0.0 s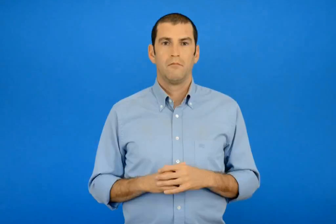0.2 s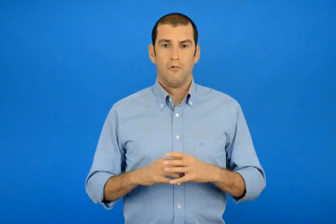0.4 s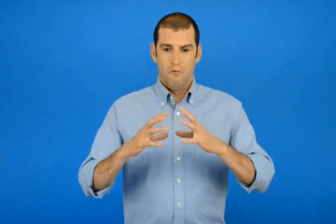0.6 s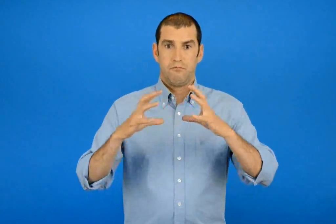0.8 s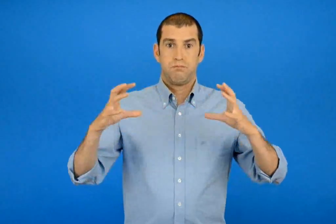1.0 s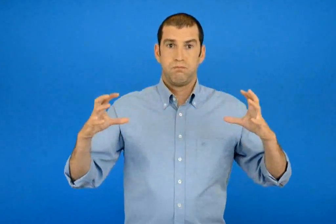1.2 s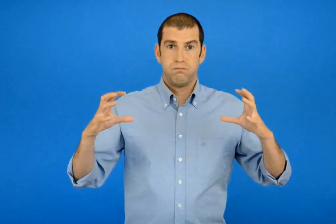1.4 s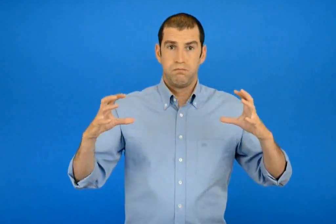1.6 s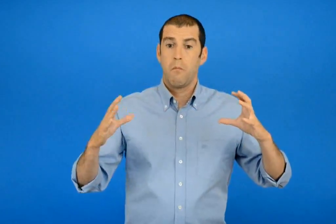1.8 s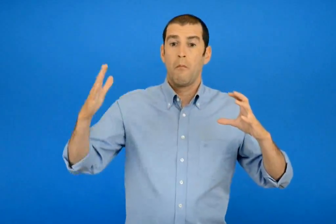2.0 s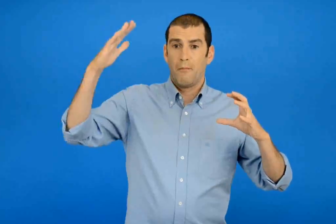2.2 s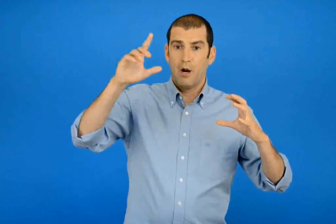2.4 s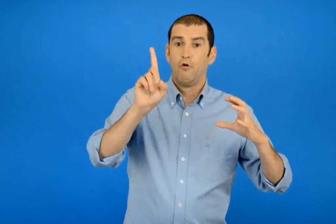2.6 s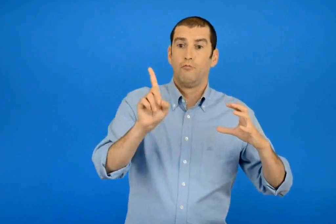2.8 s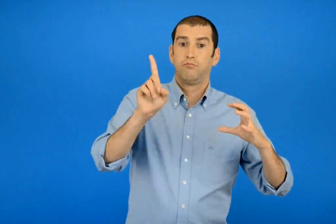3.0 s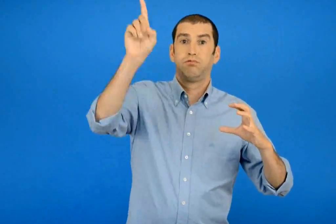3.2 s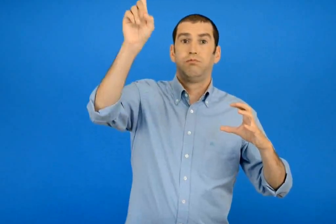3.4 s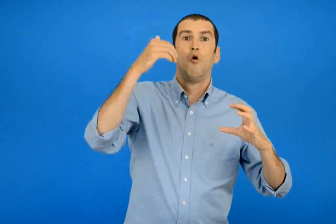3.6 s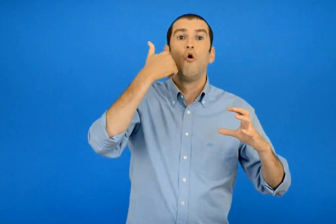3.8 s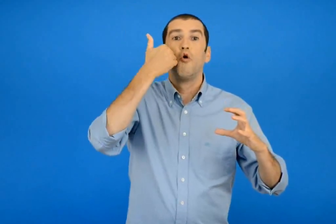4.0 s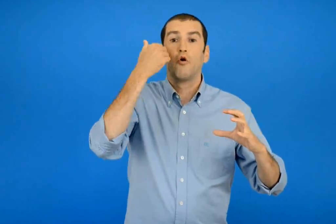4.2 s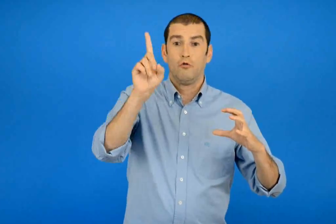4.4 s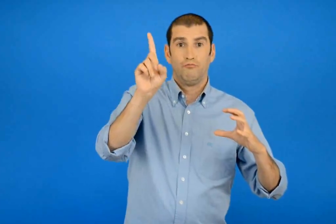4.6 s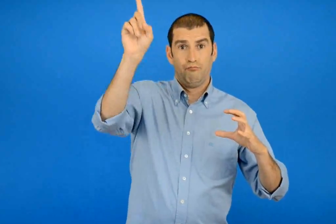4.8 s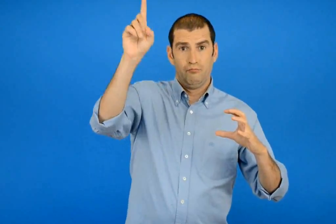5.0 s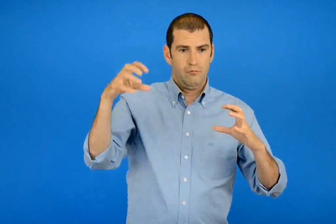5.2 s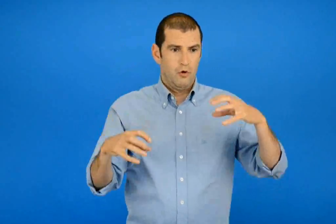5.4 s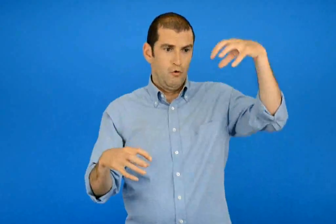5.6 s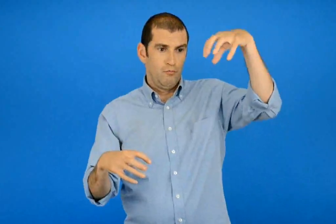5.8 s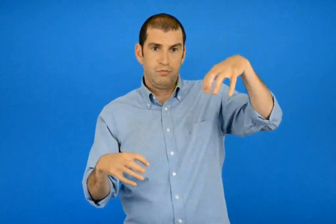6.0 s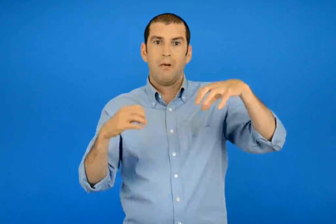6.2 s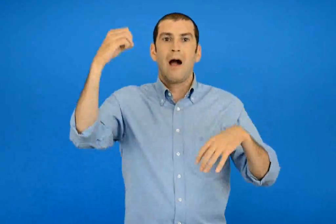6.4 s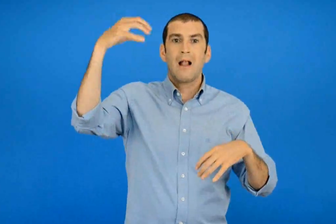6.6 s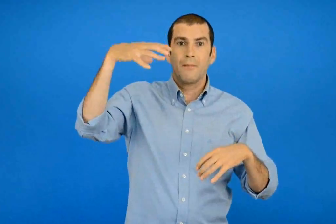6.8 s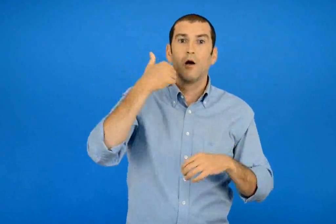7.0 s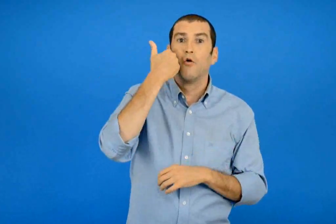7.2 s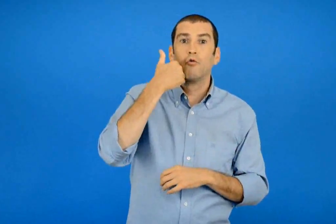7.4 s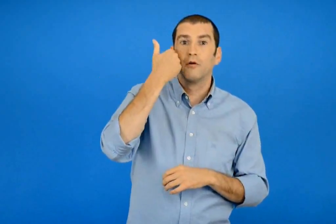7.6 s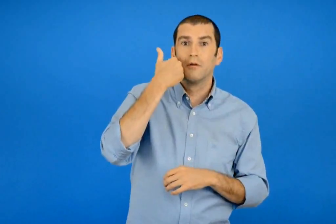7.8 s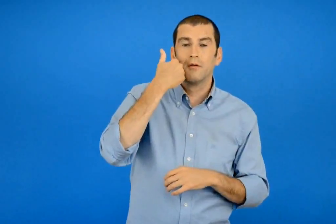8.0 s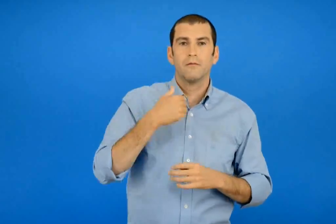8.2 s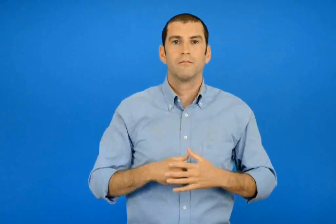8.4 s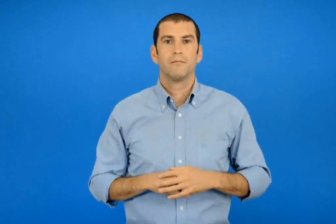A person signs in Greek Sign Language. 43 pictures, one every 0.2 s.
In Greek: στο πάνω μέρος είχε μια κόκκινη κεραία και μια κόκκινη λάμπα
